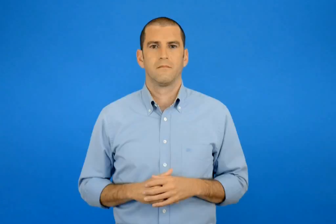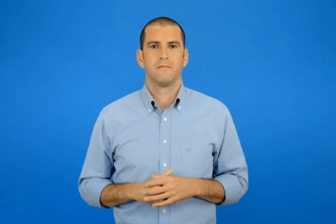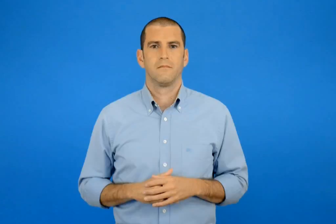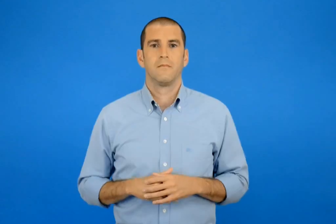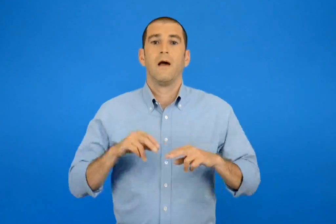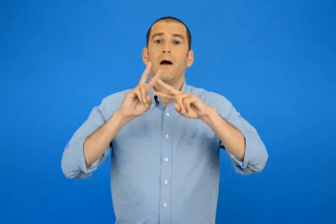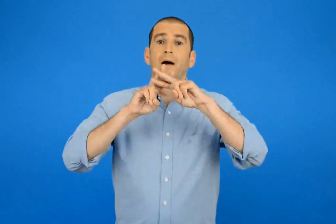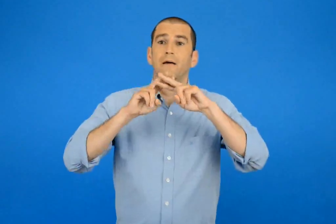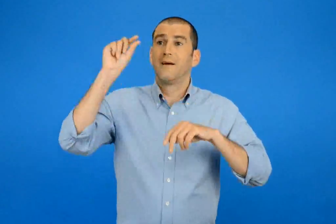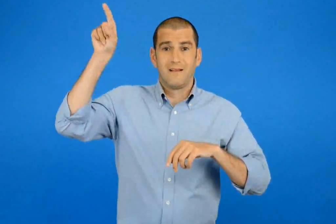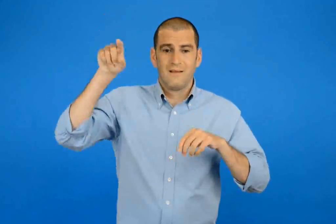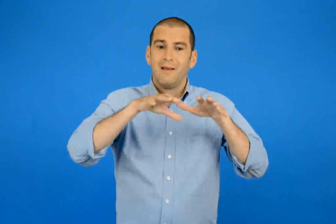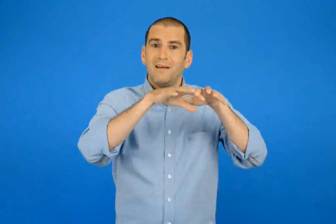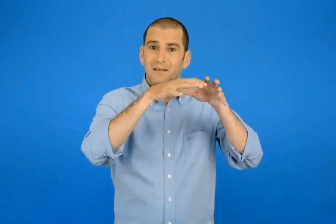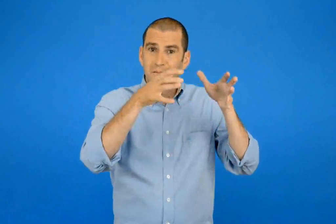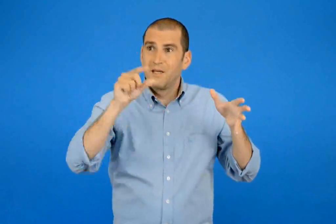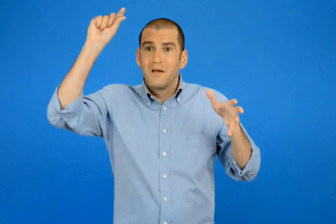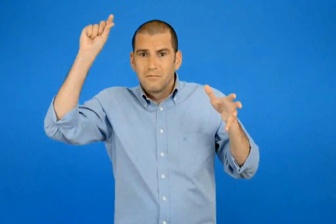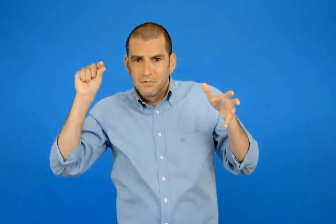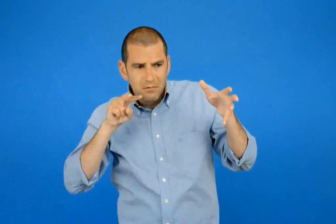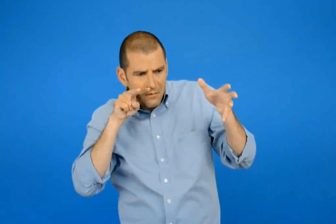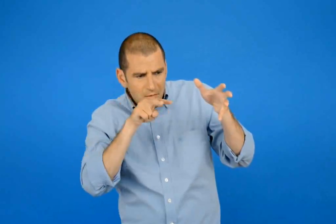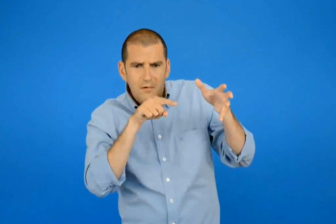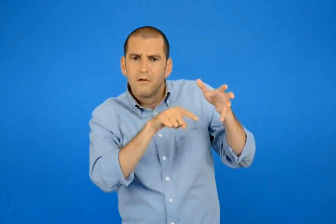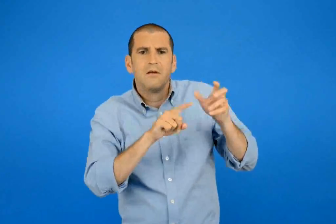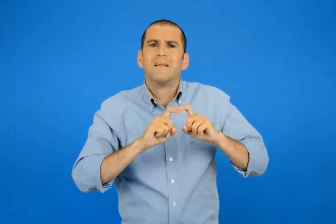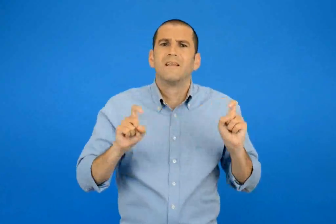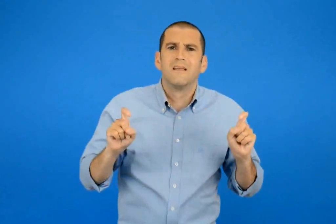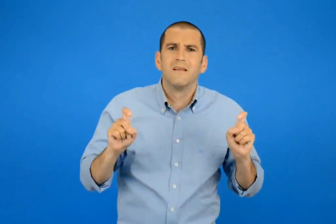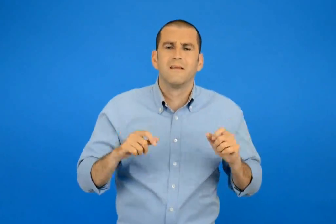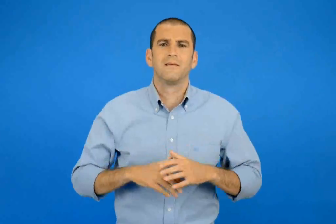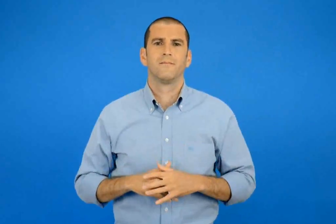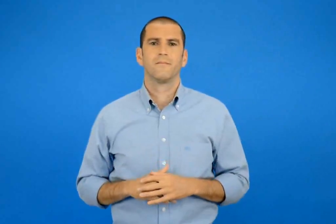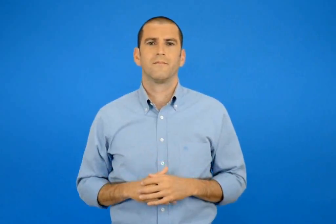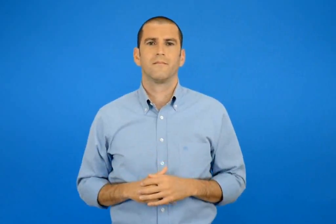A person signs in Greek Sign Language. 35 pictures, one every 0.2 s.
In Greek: τι είδε το αστεράκι μέσα στη σπηλιά ;
